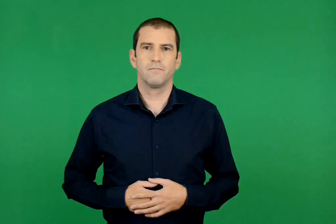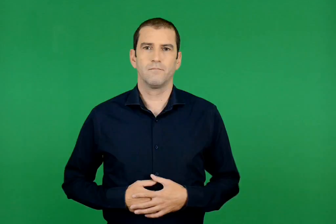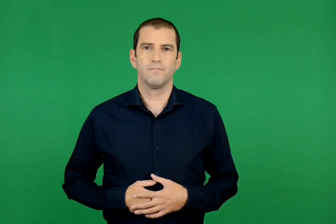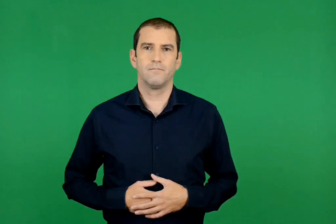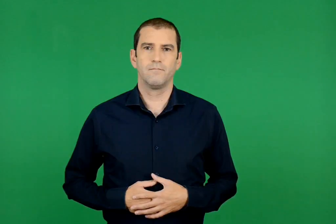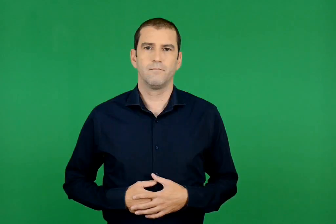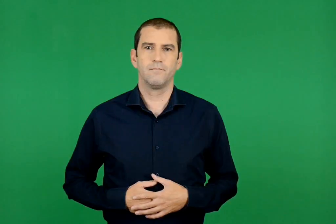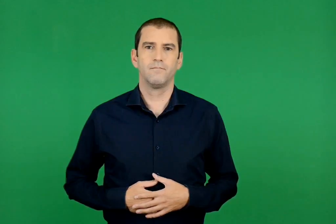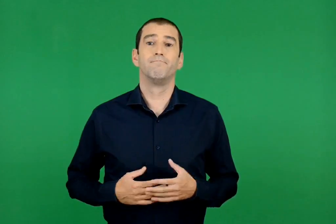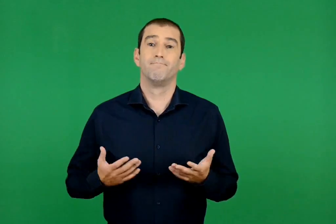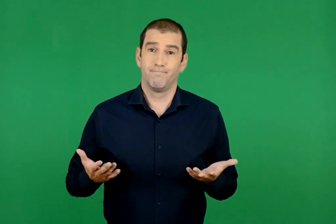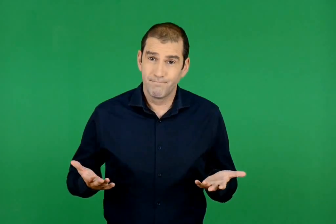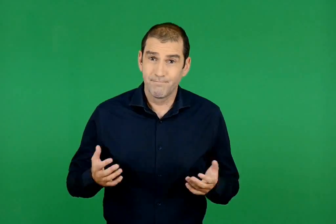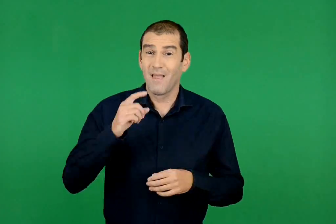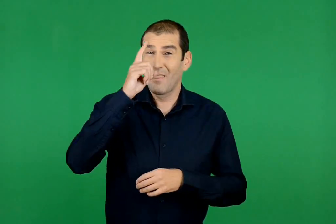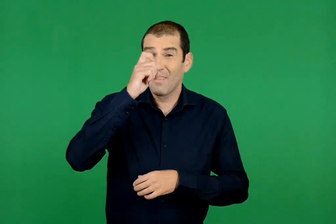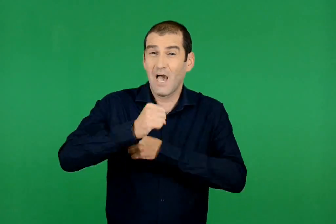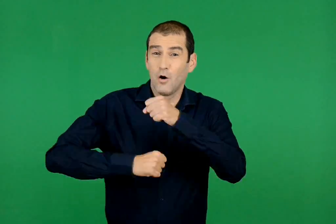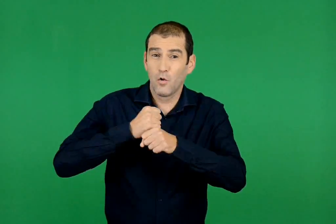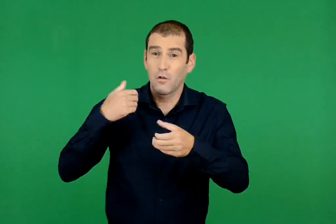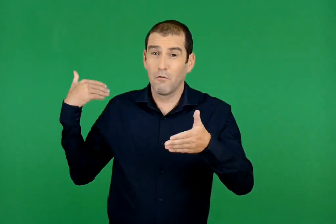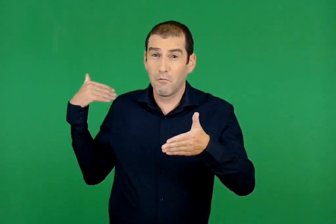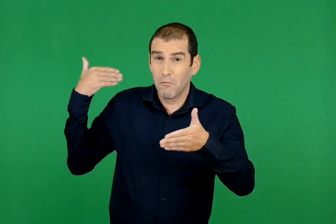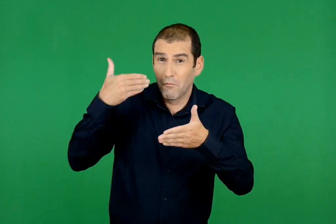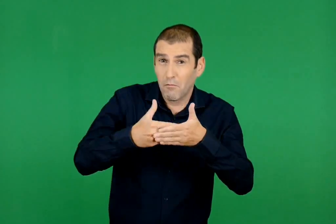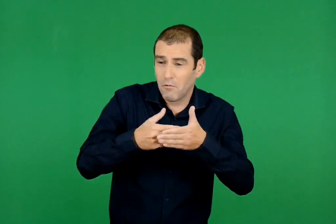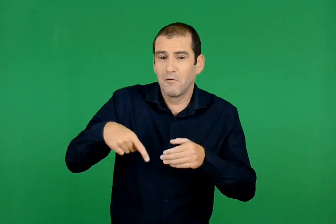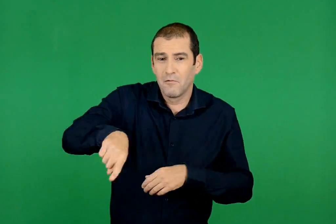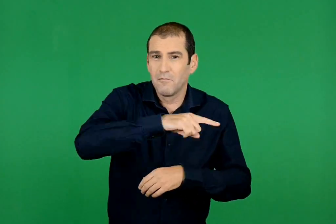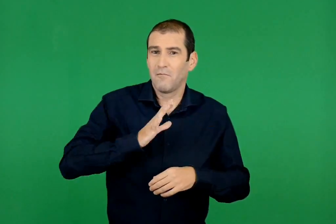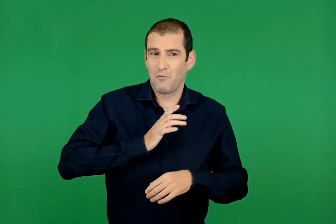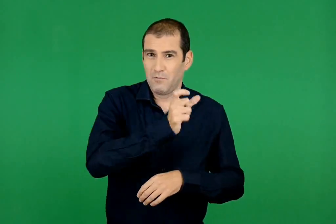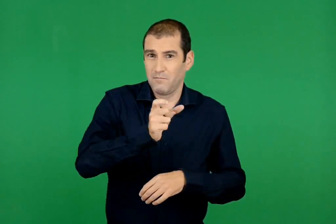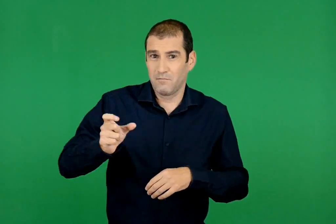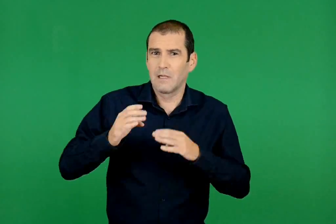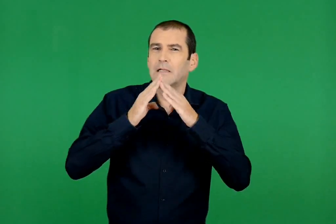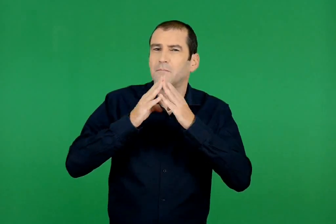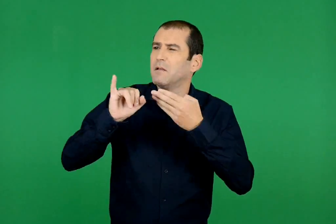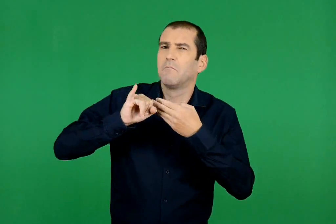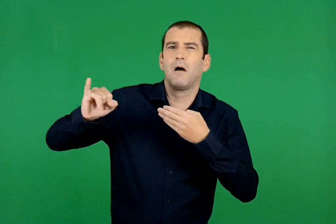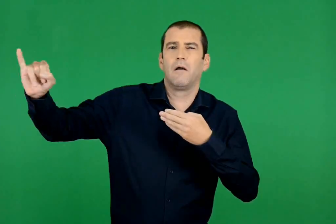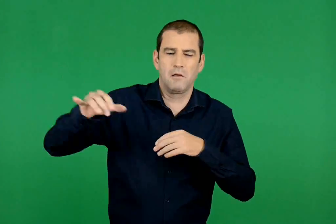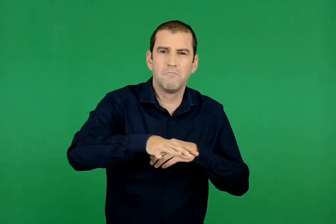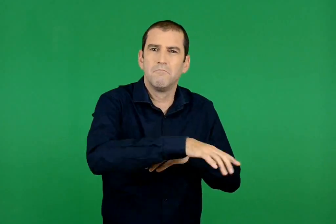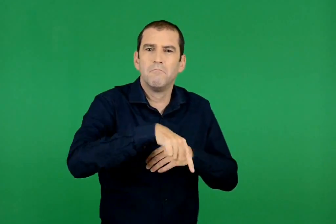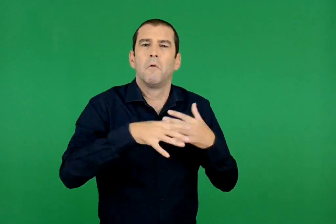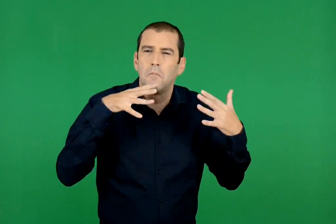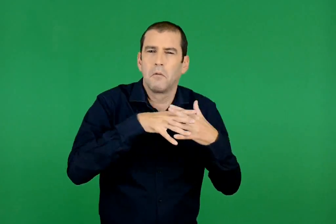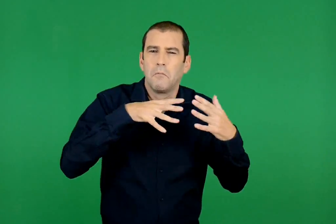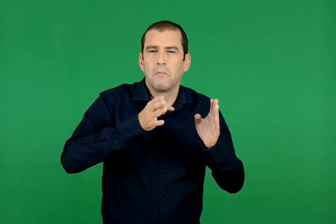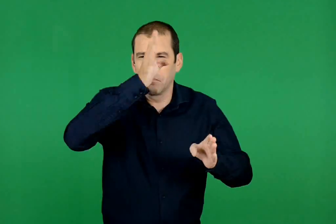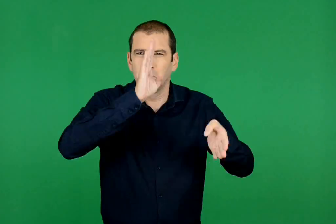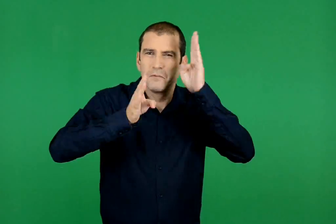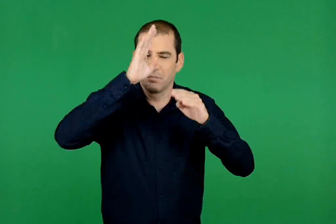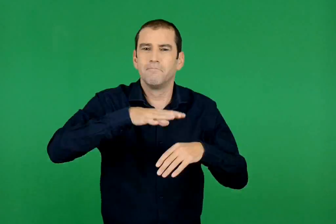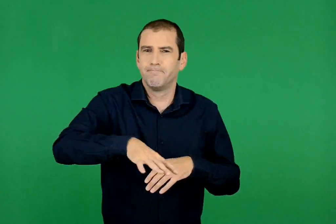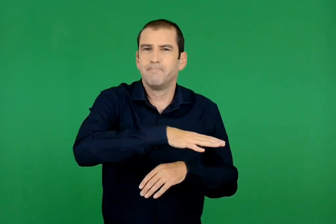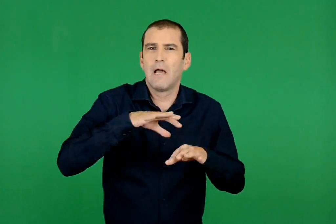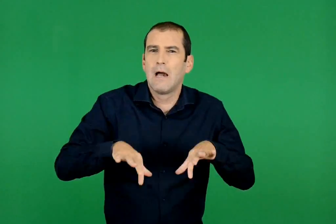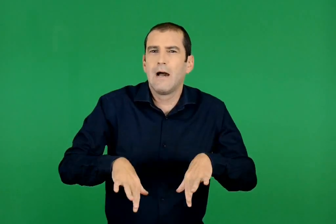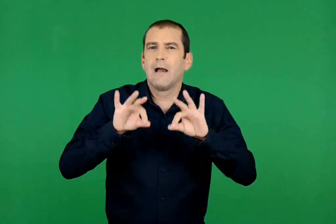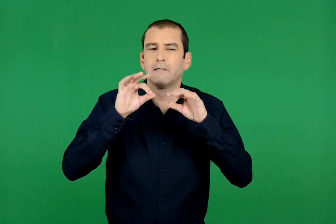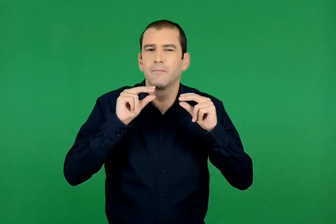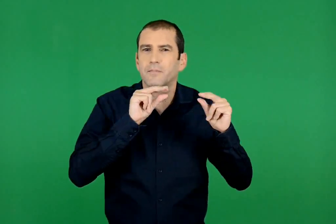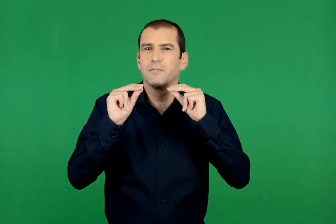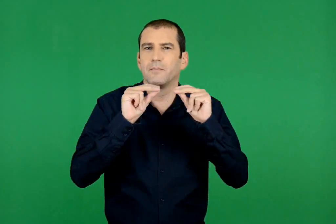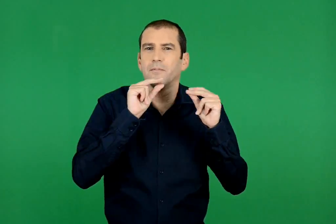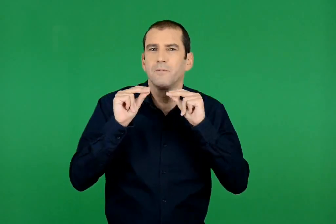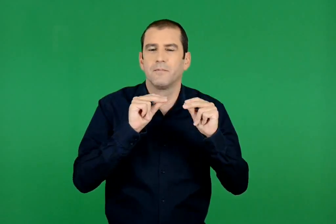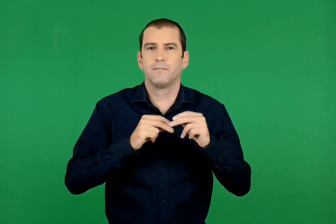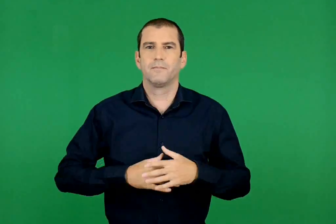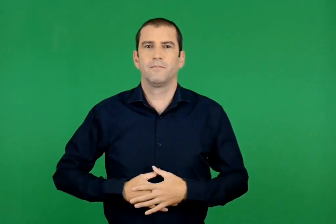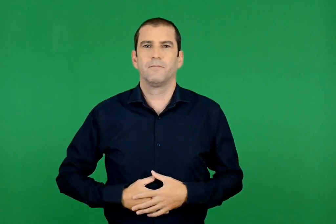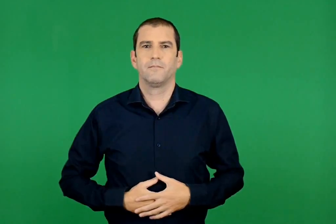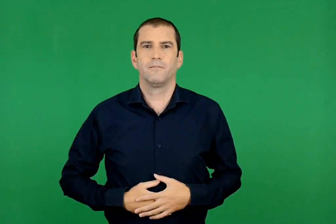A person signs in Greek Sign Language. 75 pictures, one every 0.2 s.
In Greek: άλλωστε δέκα ολόκληρα χρόνια βρίσκονταν μακριά από τα σπίτια τους κακοπαθαίνοντας στον ξένο αφιλόξενο τόπο. άρχισαν λοιπόν να σιγομουρμουρίζουν
